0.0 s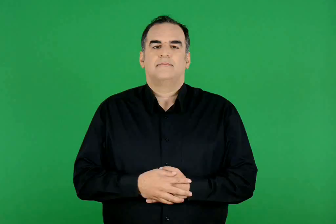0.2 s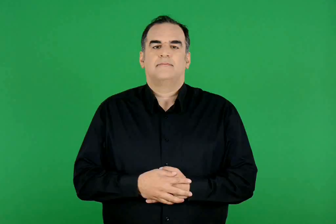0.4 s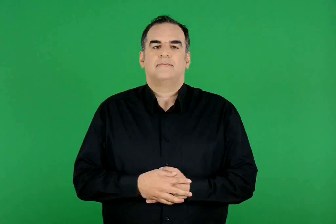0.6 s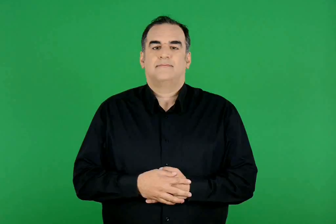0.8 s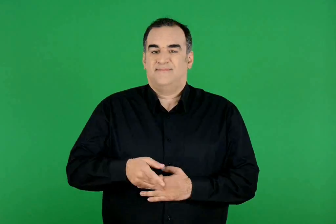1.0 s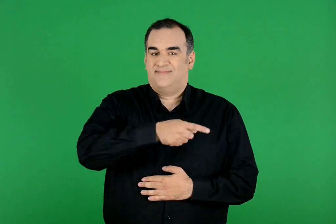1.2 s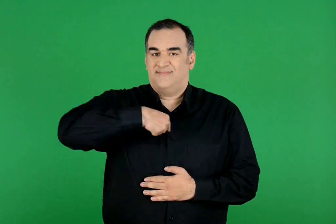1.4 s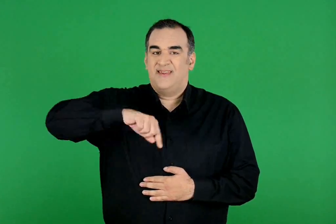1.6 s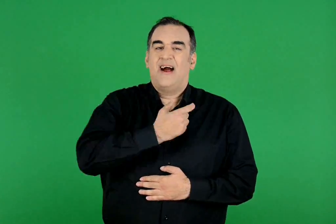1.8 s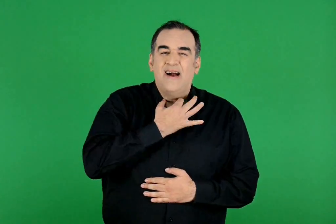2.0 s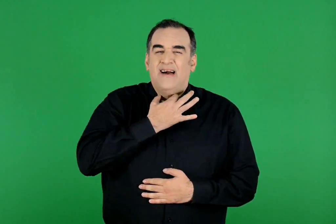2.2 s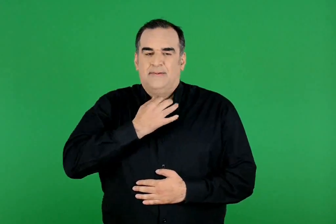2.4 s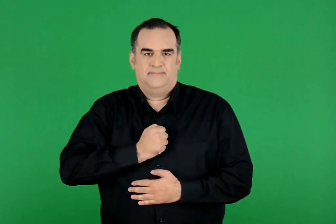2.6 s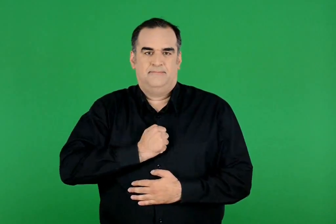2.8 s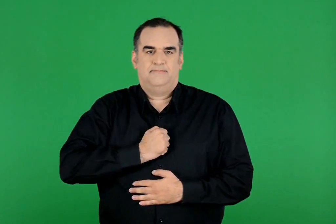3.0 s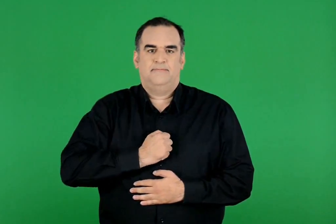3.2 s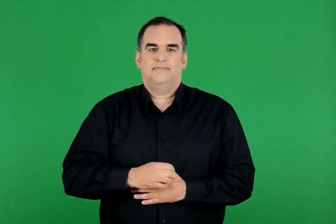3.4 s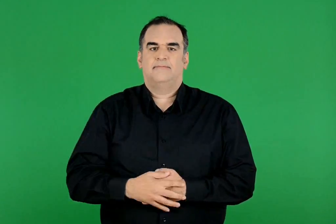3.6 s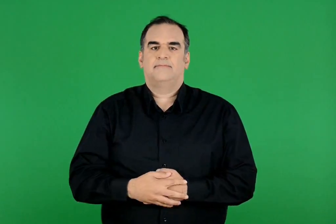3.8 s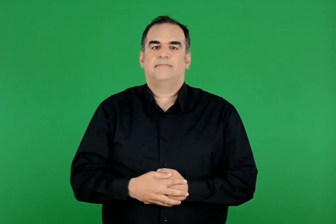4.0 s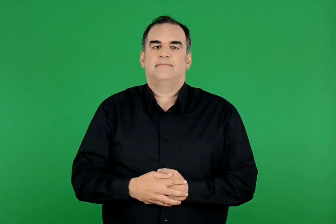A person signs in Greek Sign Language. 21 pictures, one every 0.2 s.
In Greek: οι ανάγκες μας
